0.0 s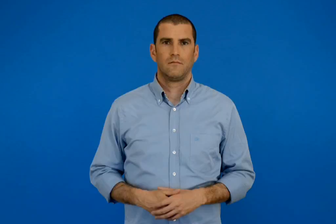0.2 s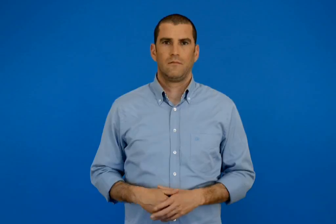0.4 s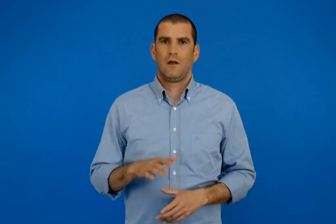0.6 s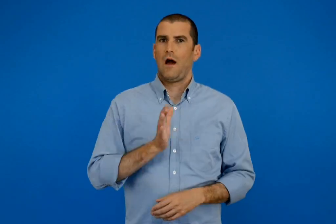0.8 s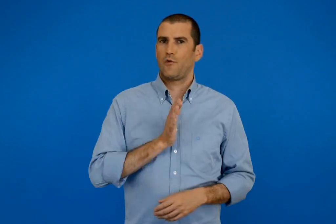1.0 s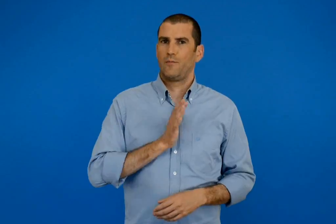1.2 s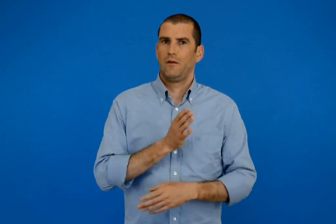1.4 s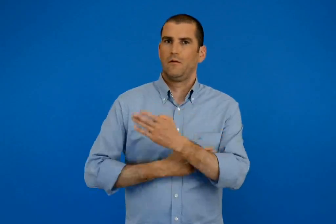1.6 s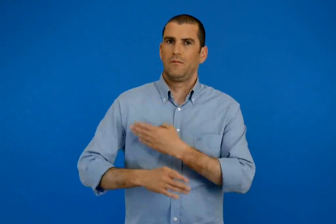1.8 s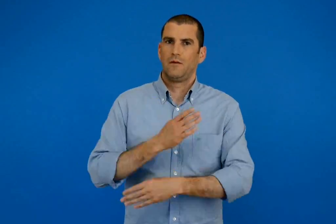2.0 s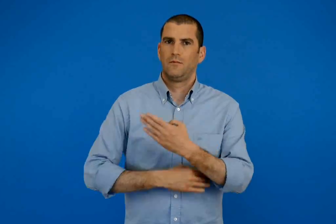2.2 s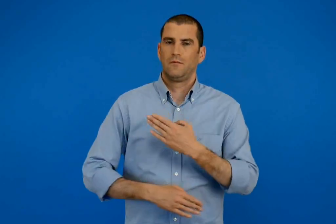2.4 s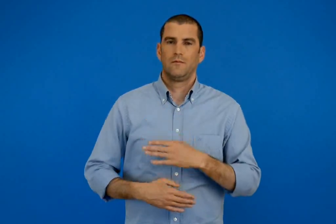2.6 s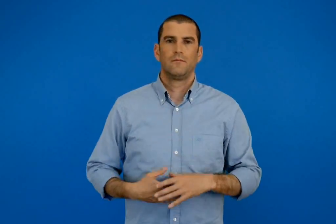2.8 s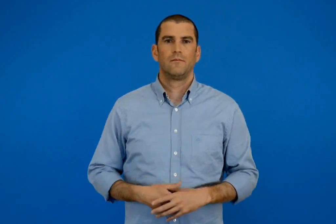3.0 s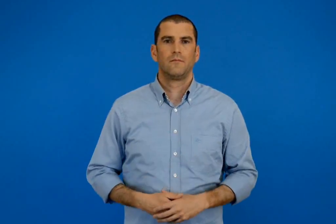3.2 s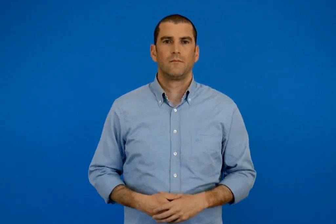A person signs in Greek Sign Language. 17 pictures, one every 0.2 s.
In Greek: άνθρωποι με ειδικές ανάγκες
